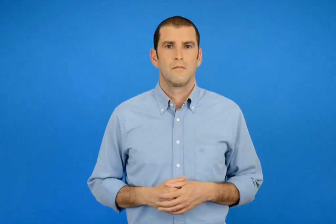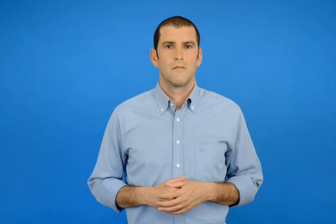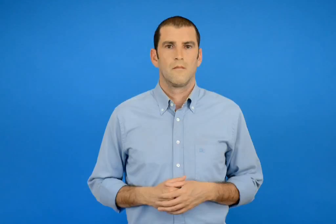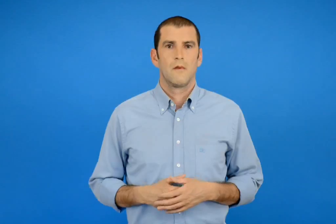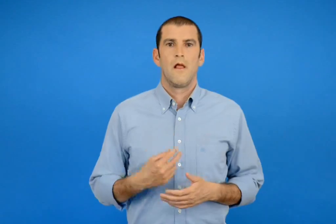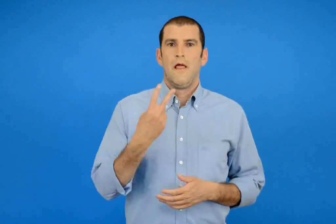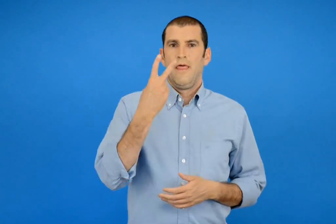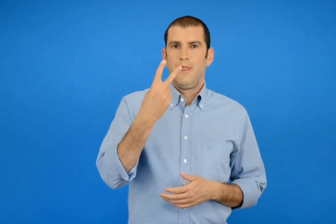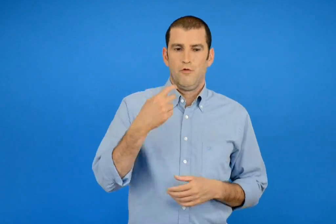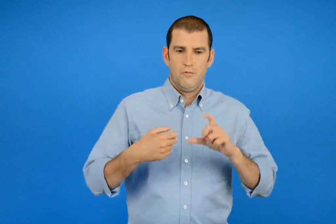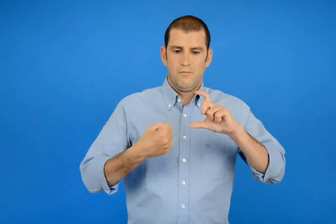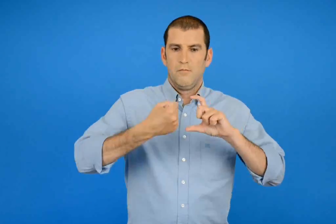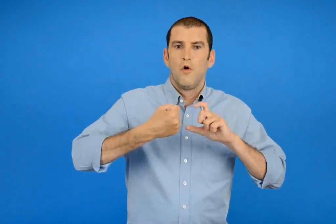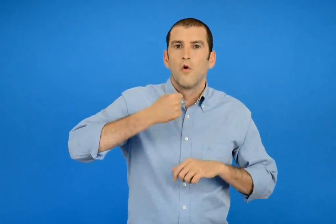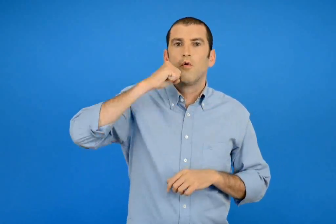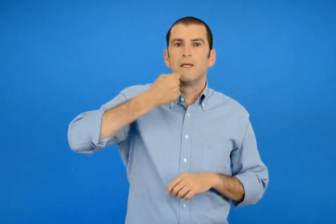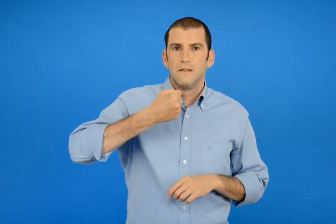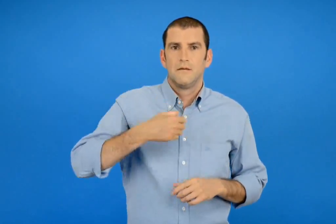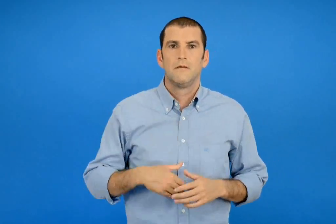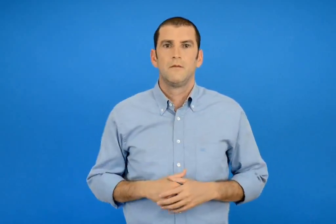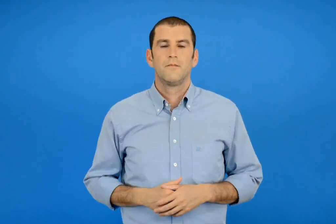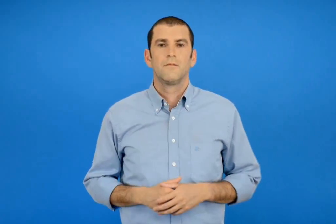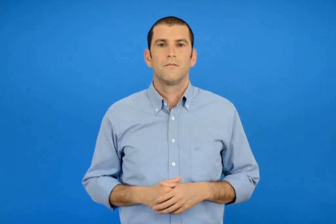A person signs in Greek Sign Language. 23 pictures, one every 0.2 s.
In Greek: 2 κούπες
